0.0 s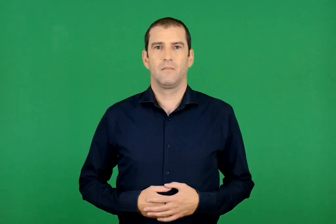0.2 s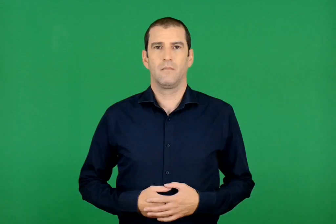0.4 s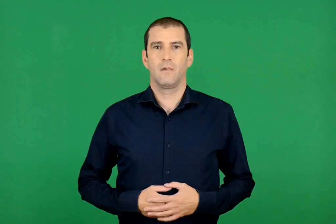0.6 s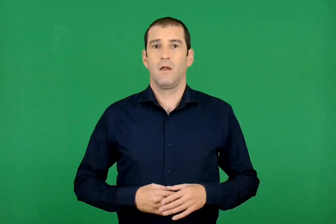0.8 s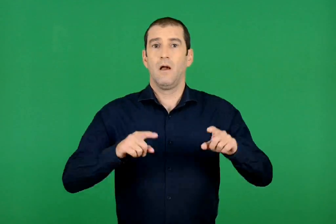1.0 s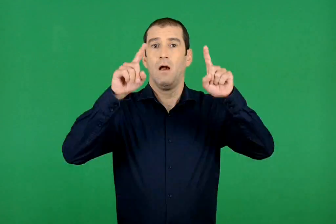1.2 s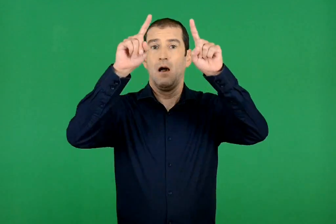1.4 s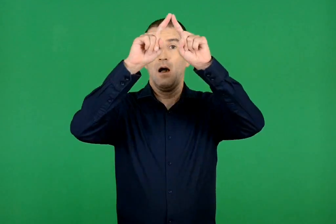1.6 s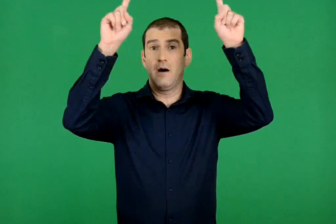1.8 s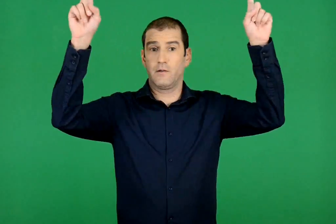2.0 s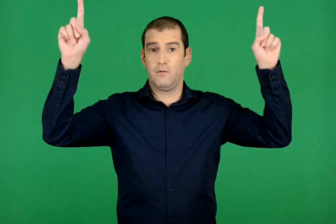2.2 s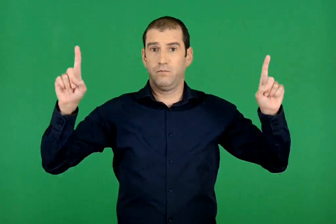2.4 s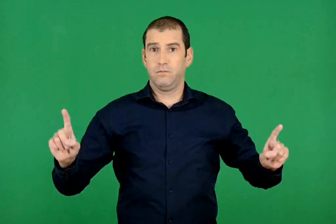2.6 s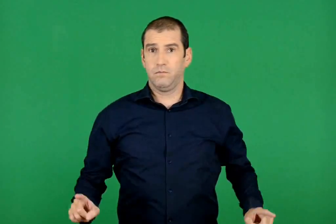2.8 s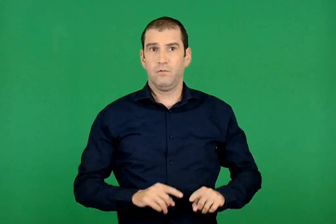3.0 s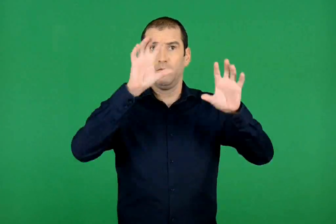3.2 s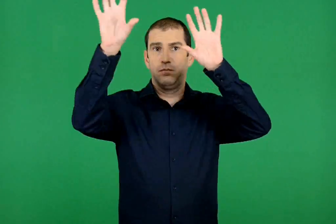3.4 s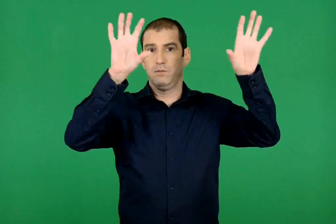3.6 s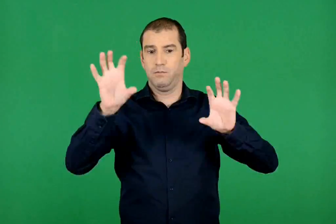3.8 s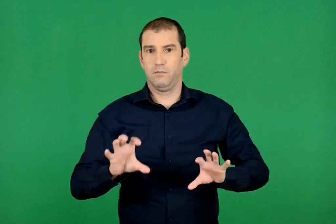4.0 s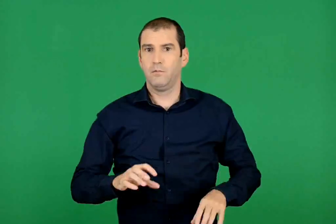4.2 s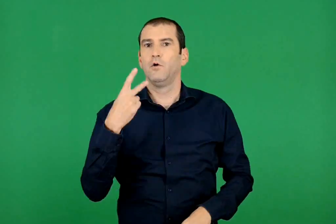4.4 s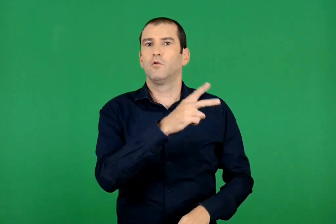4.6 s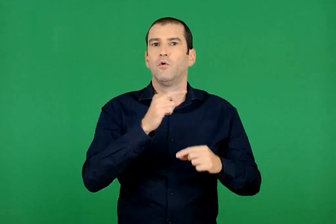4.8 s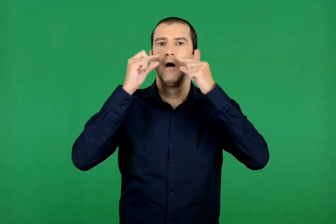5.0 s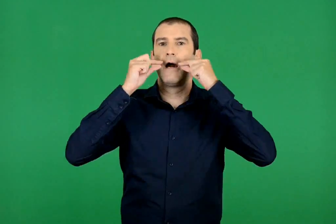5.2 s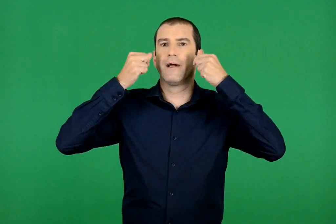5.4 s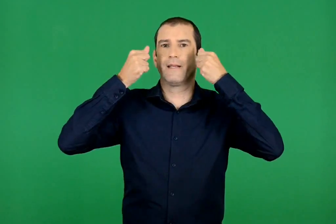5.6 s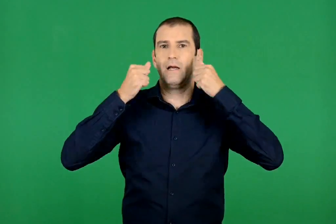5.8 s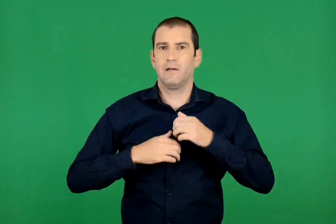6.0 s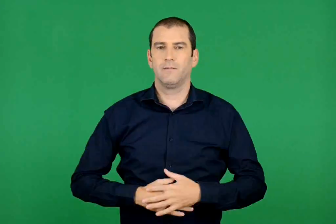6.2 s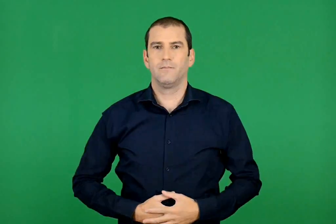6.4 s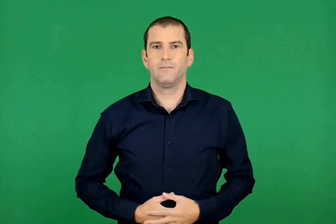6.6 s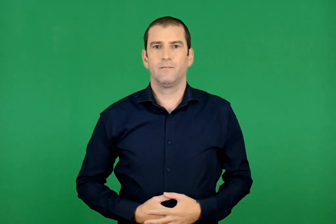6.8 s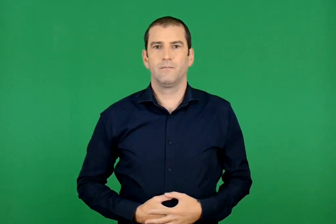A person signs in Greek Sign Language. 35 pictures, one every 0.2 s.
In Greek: η χάρτα του ρήγα
